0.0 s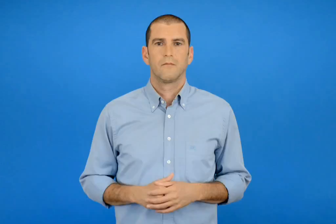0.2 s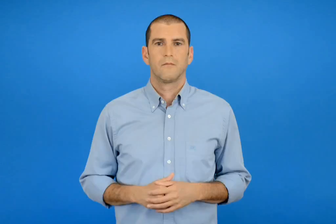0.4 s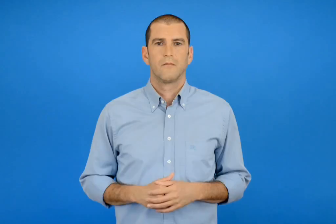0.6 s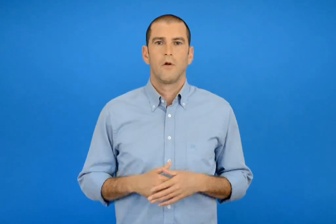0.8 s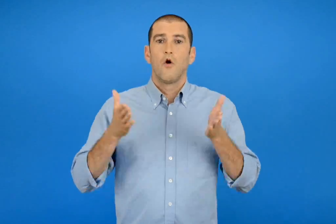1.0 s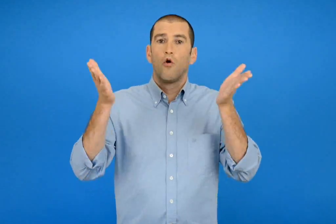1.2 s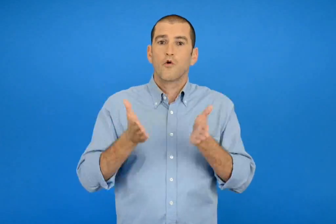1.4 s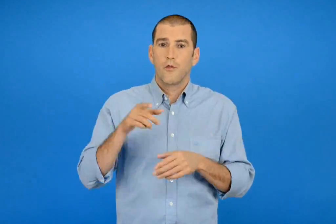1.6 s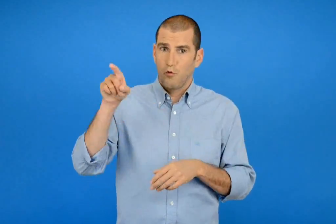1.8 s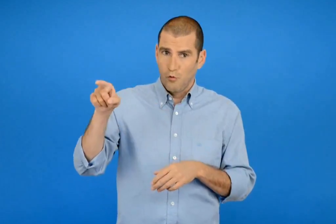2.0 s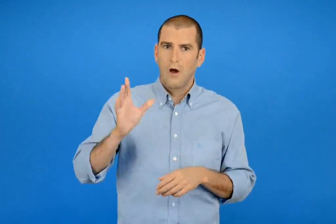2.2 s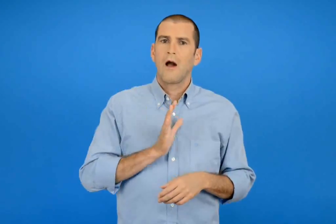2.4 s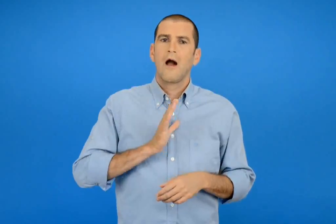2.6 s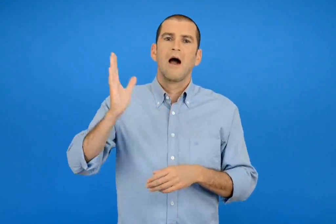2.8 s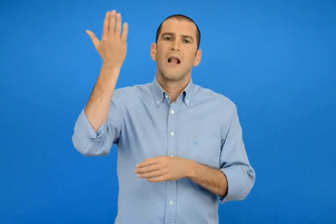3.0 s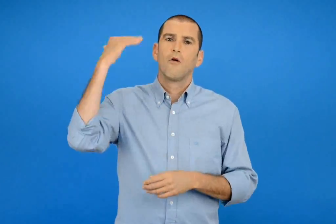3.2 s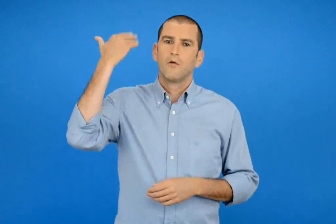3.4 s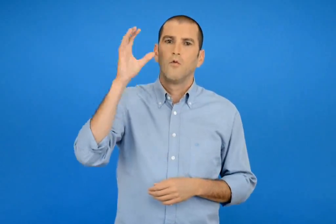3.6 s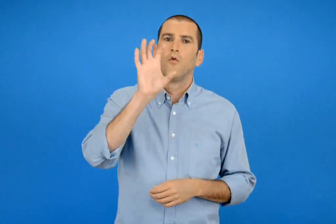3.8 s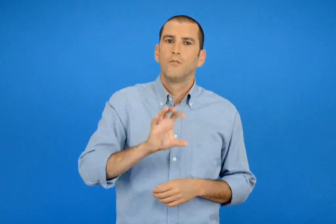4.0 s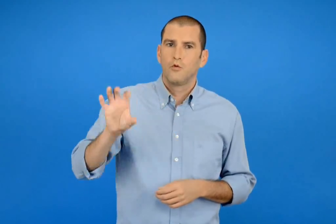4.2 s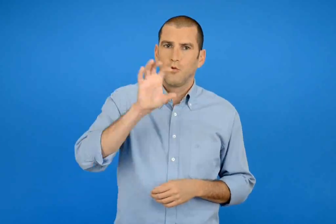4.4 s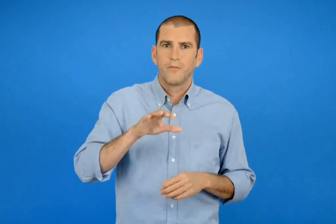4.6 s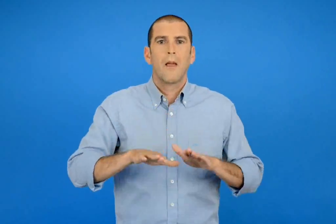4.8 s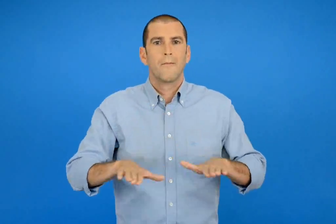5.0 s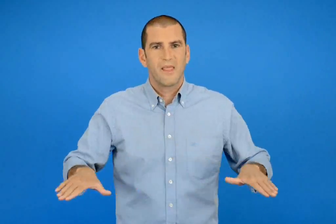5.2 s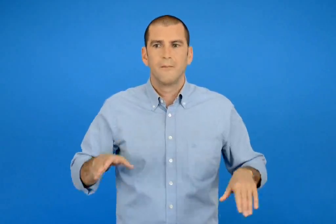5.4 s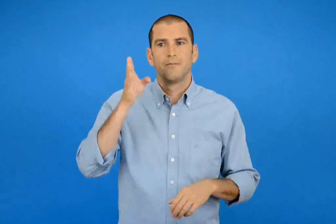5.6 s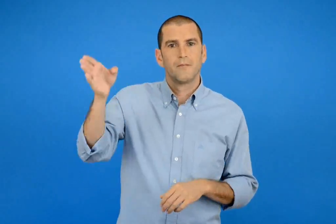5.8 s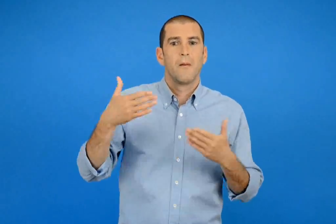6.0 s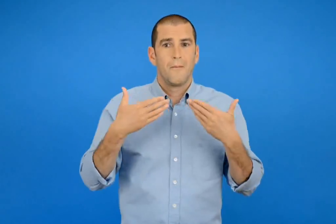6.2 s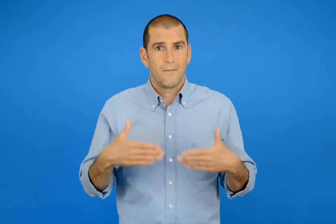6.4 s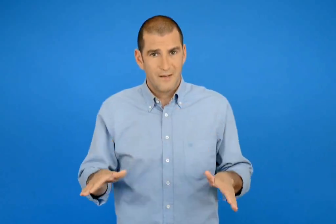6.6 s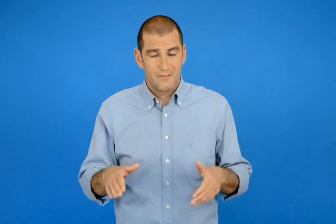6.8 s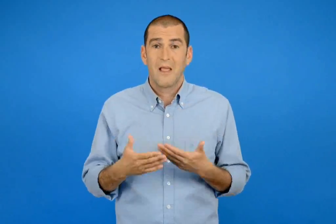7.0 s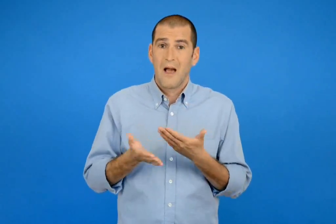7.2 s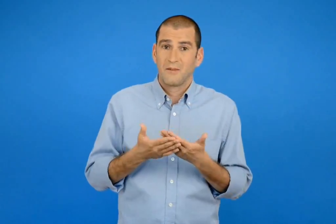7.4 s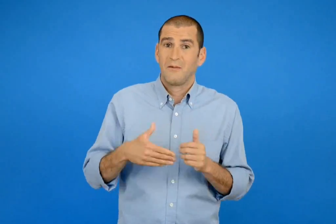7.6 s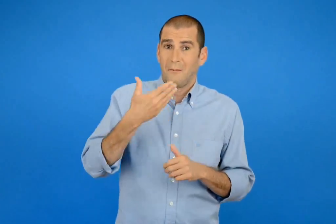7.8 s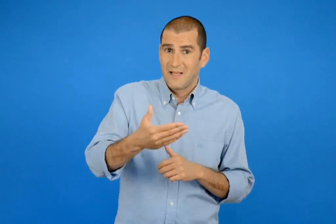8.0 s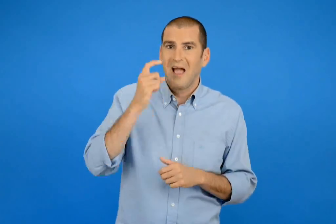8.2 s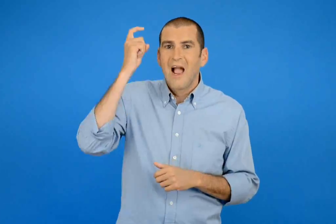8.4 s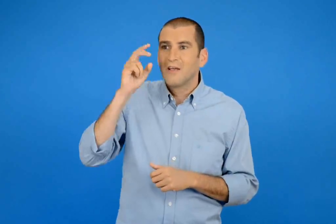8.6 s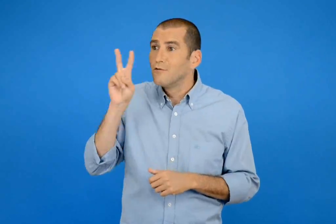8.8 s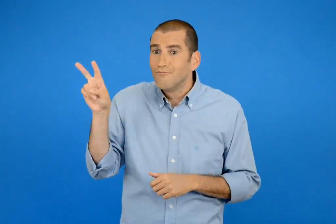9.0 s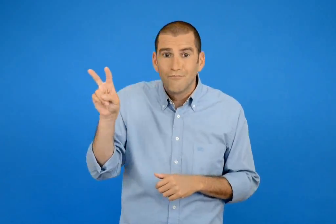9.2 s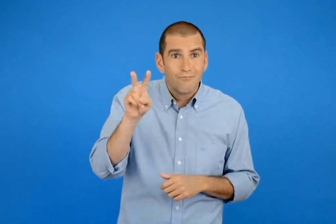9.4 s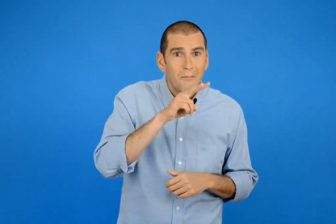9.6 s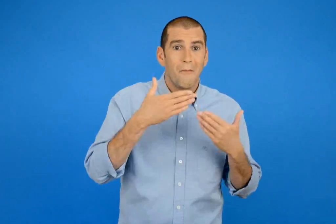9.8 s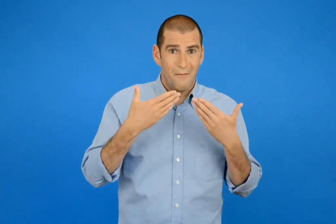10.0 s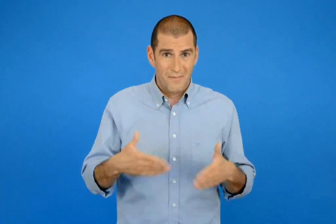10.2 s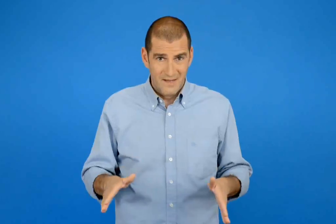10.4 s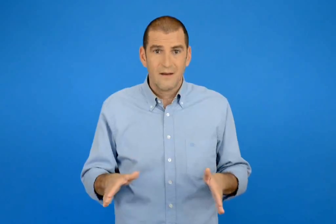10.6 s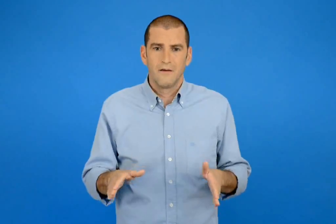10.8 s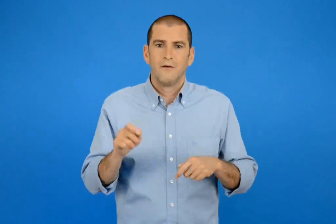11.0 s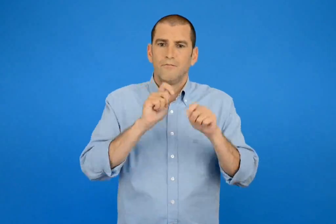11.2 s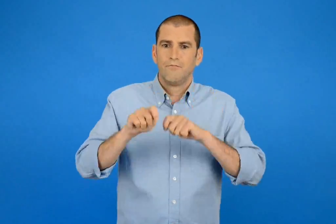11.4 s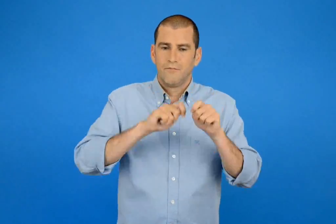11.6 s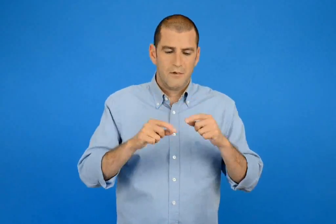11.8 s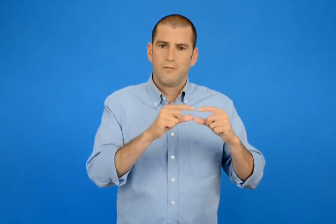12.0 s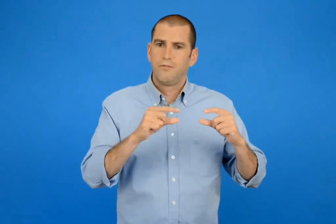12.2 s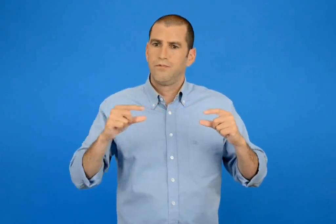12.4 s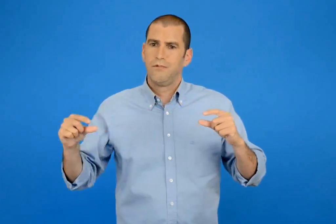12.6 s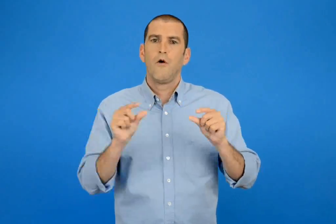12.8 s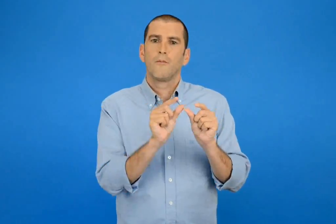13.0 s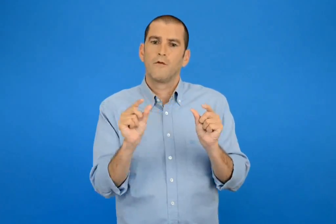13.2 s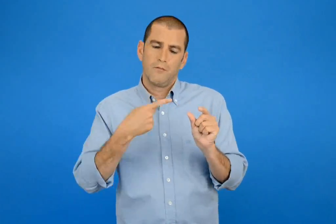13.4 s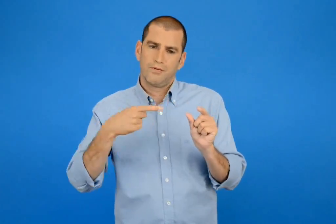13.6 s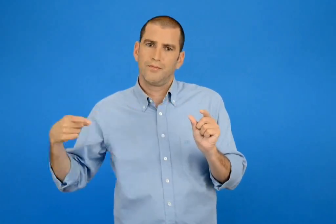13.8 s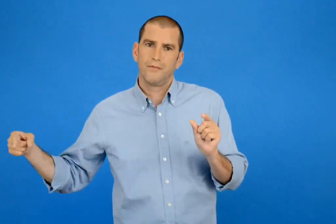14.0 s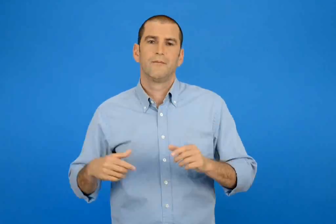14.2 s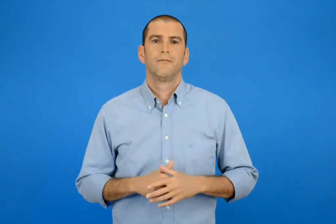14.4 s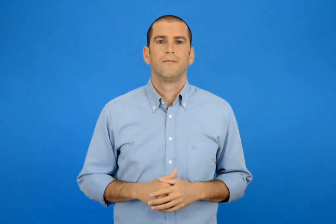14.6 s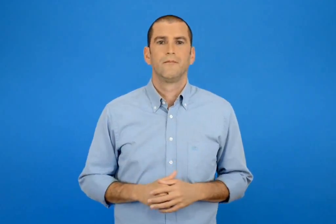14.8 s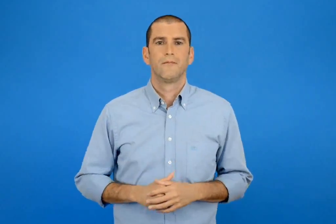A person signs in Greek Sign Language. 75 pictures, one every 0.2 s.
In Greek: τα παιδιά πήγαν στο λαογραφικό μουσείο κορίνθου μετά την επίσκεψη έκαναν κολάζ με μοτίβα από την έκθεση που είδαν
